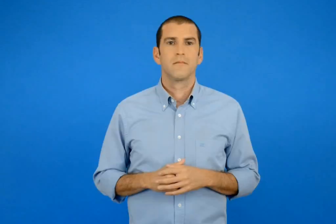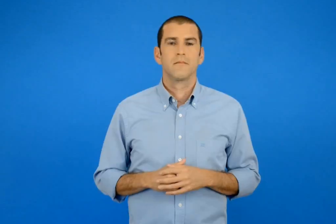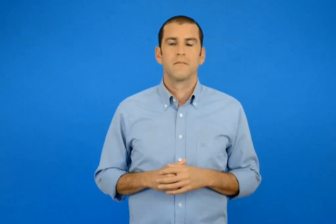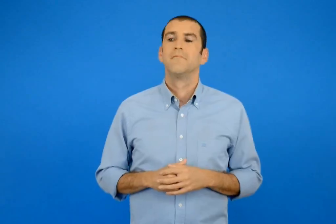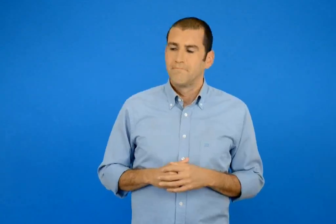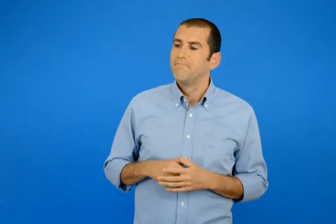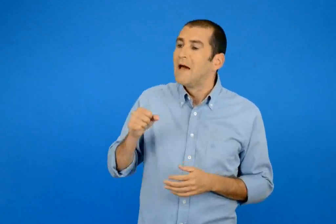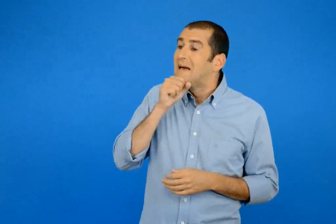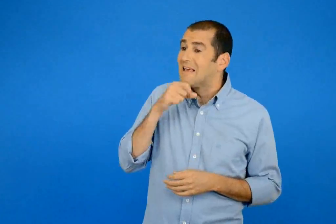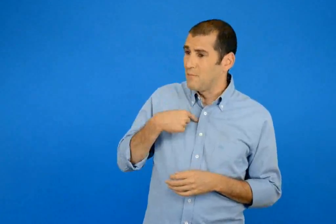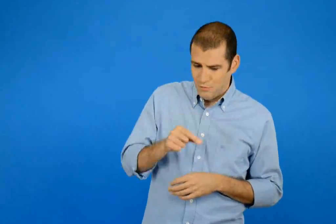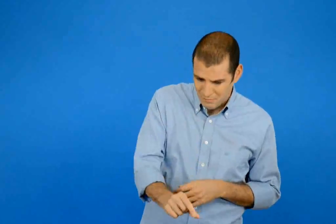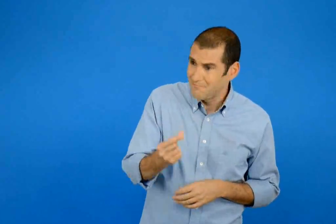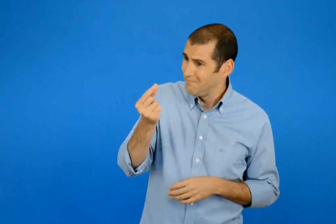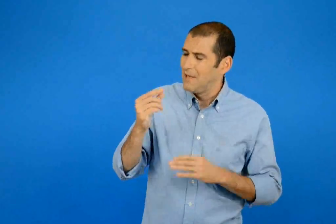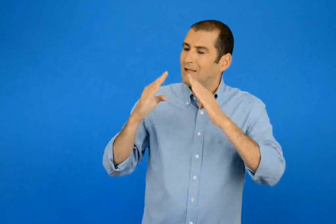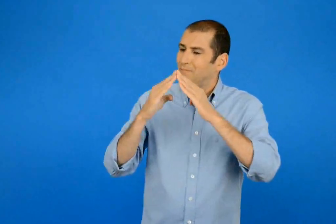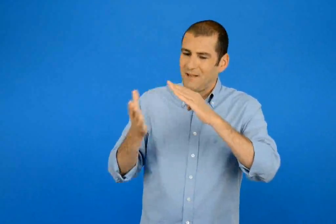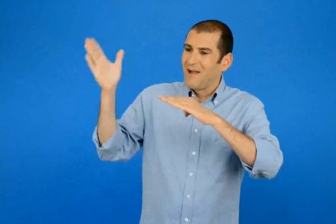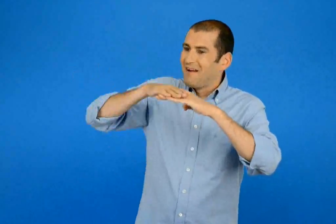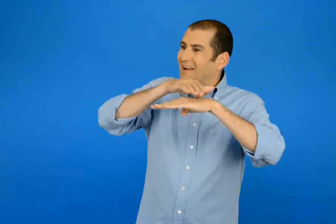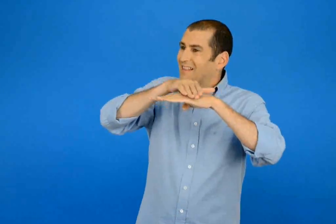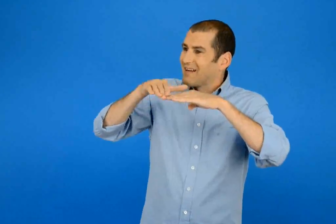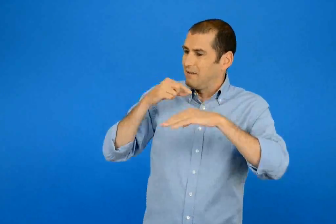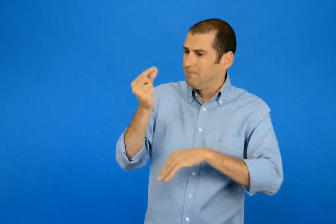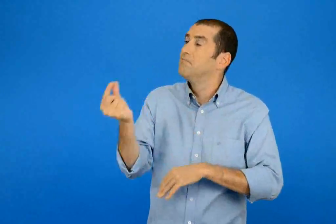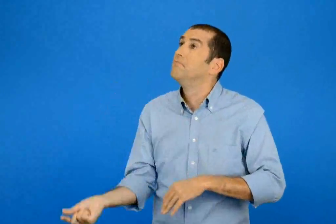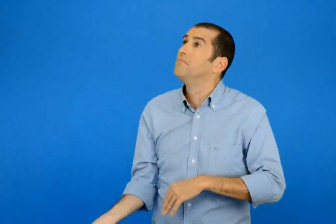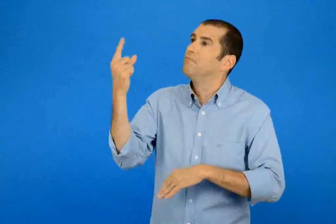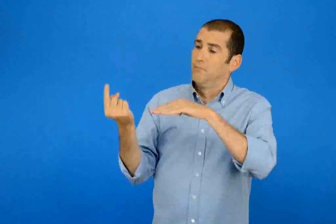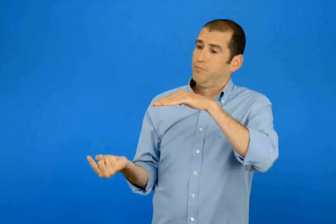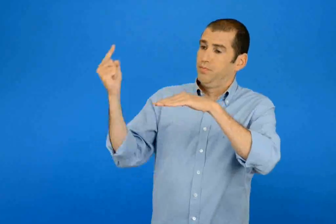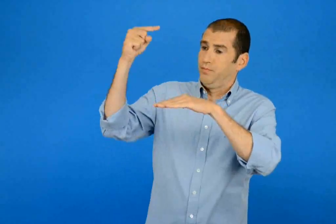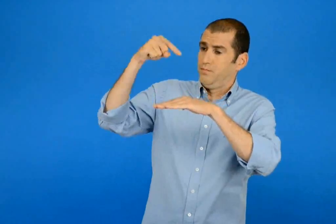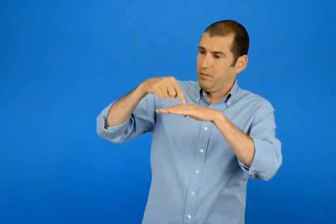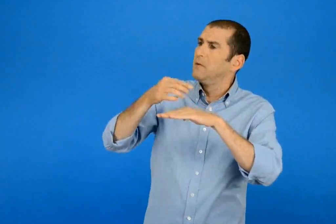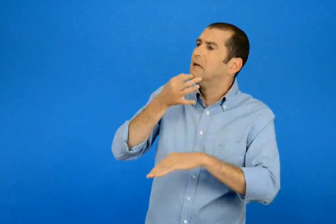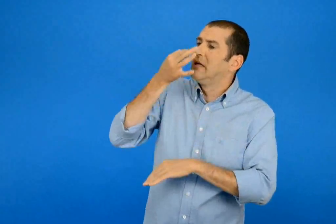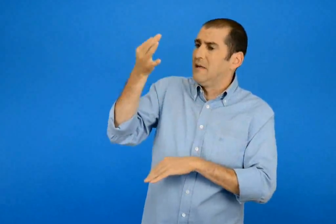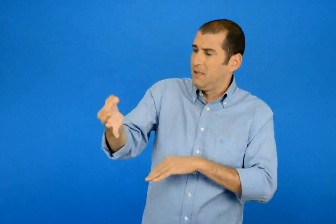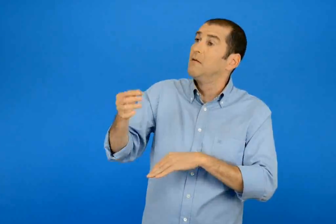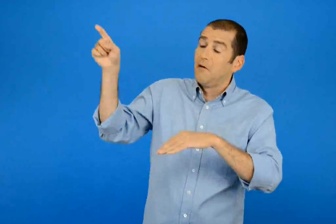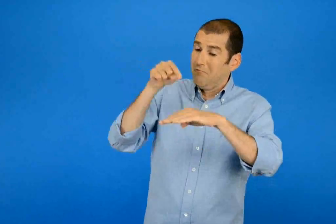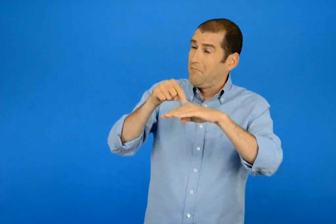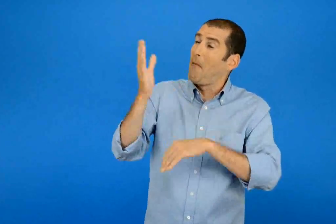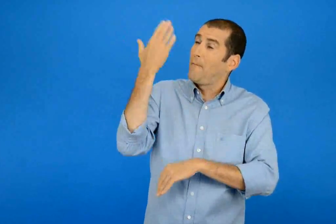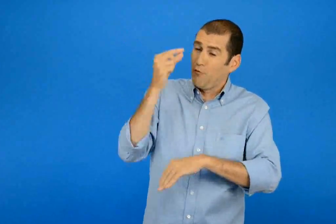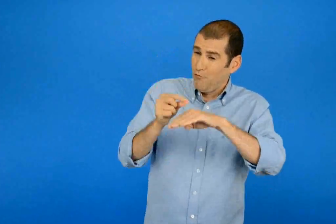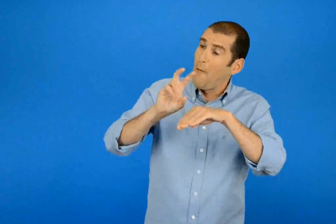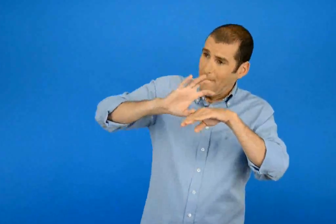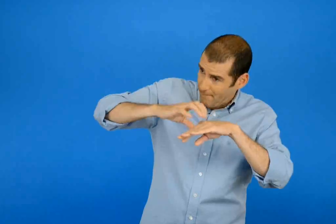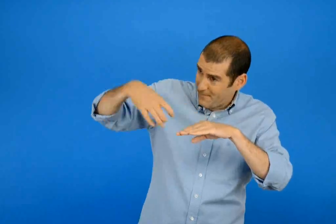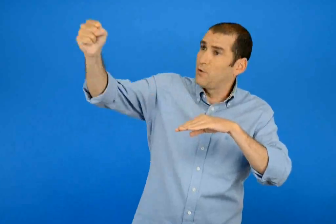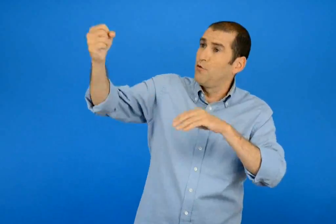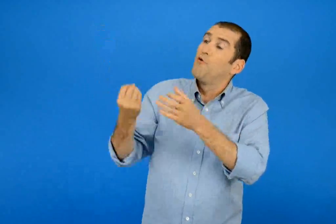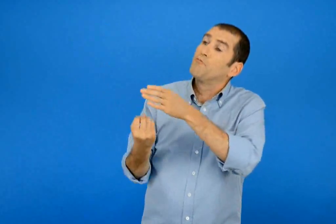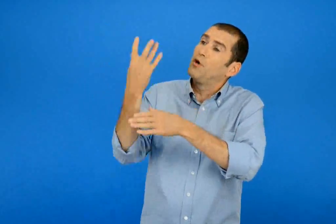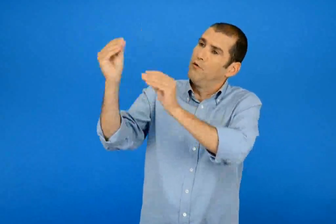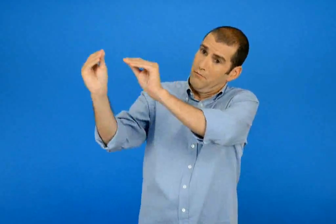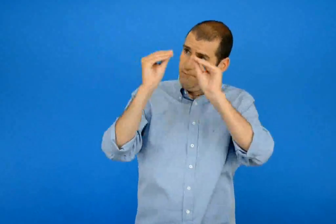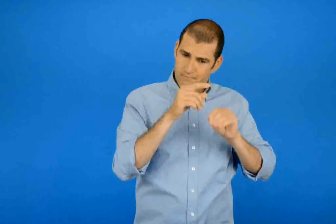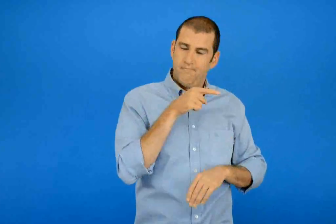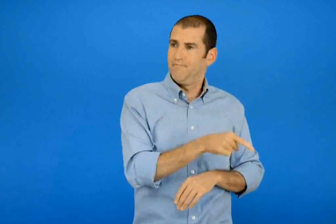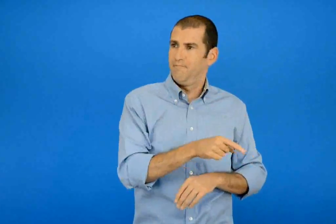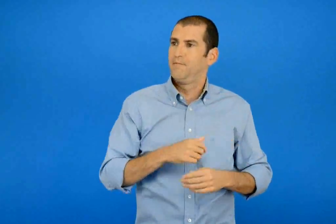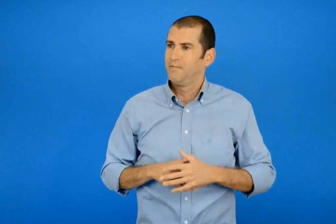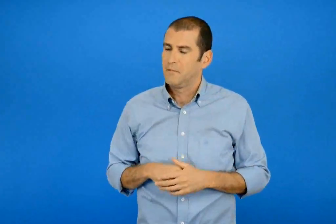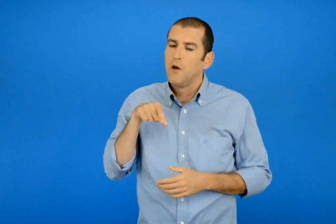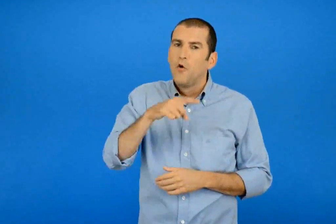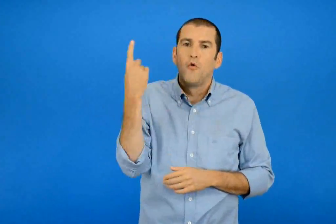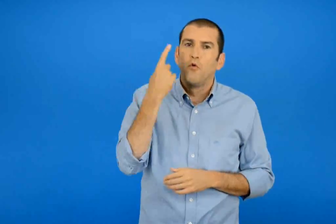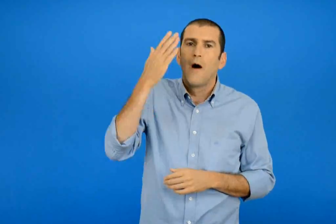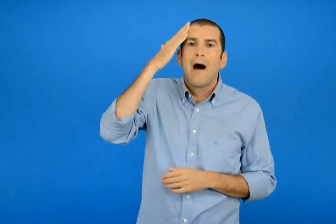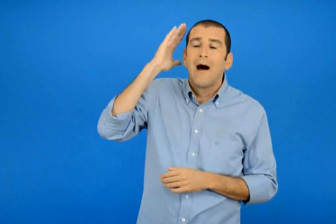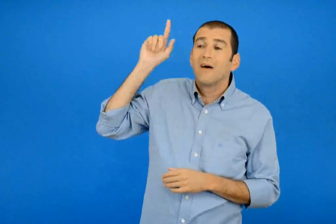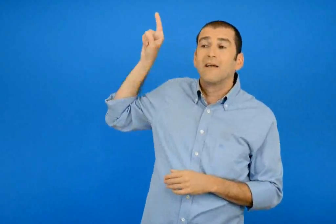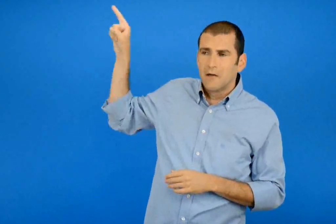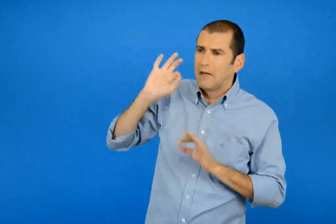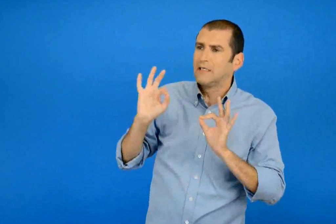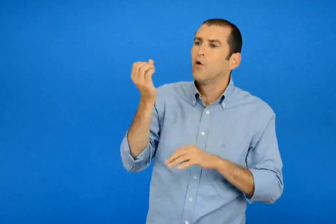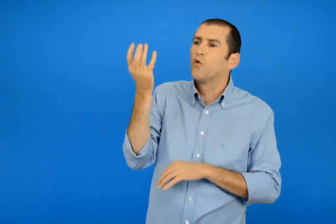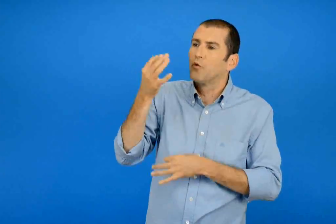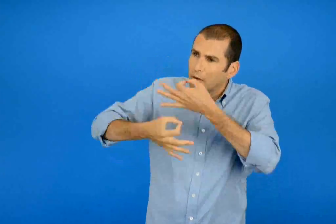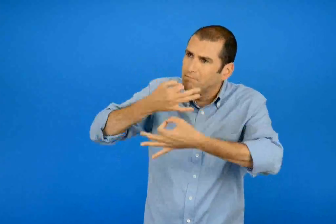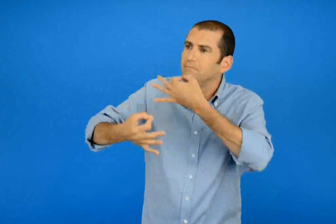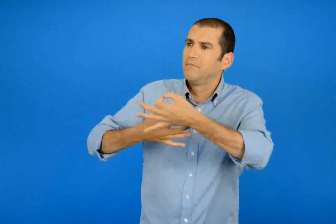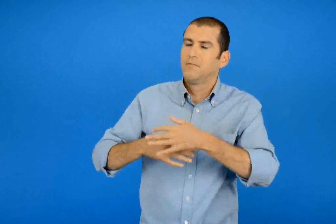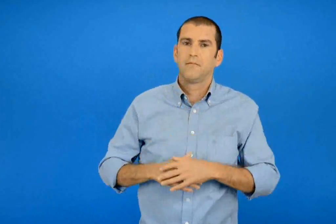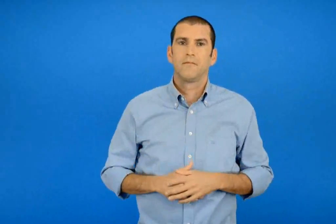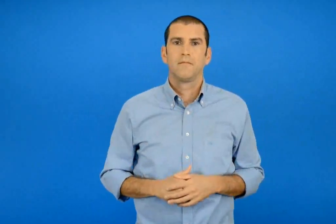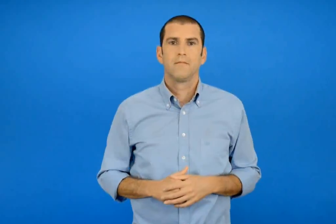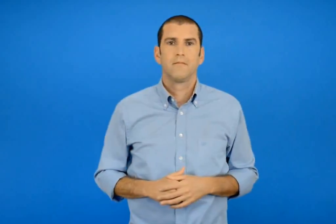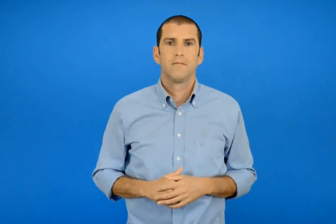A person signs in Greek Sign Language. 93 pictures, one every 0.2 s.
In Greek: το πηρέ η γιαγιά μου το πέταξε σε μια ταράτσα και είπε πάρτε το παλιό και φερτέ ένα καινούριο μου είπε πως έτσι κάνουν στην αλβανία
